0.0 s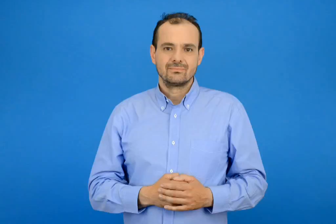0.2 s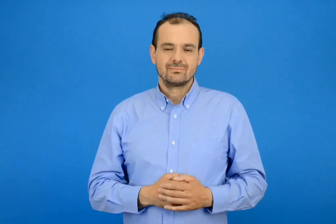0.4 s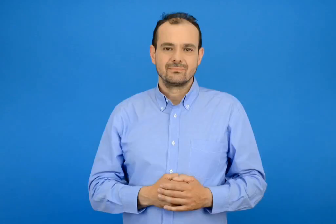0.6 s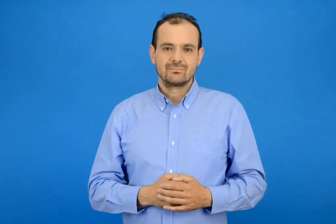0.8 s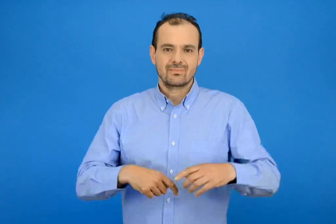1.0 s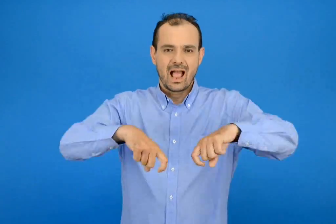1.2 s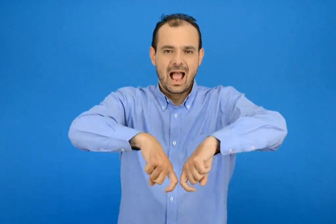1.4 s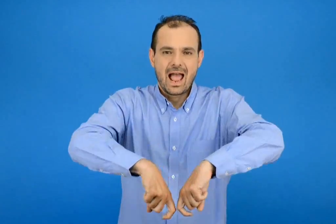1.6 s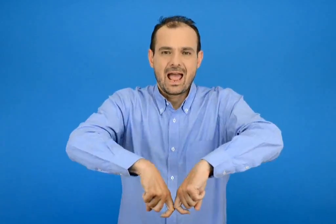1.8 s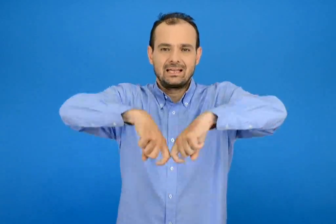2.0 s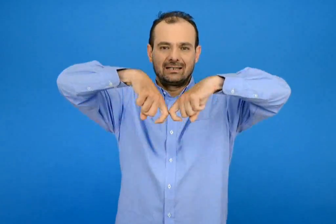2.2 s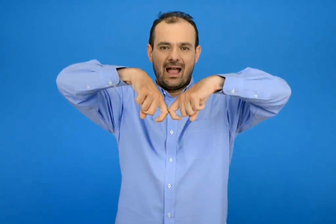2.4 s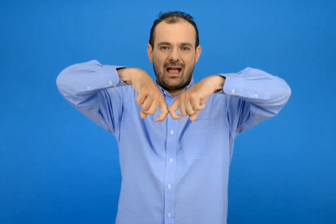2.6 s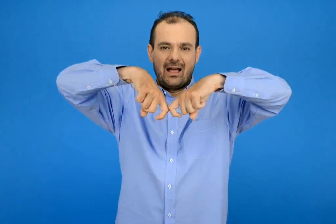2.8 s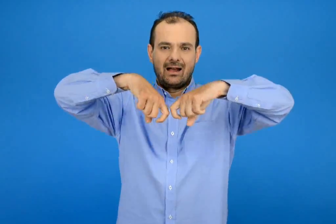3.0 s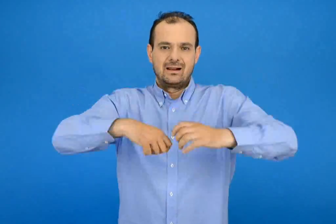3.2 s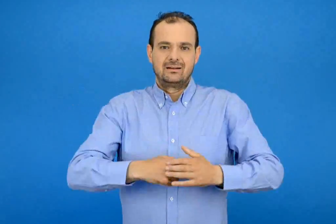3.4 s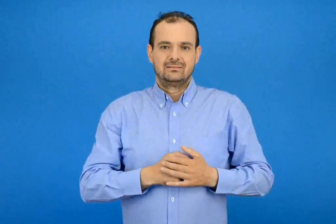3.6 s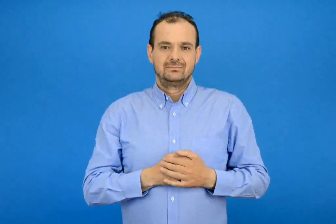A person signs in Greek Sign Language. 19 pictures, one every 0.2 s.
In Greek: άγκυρα
